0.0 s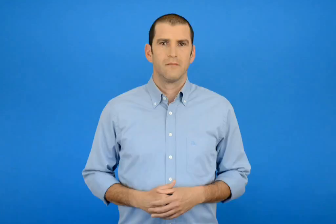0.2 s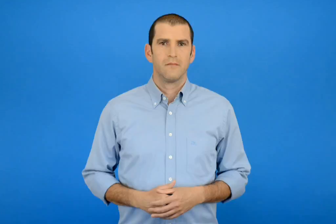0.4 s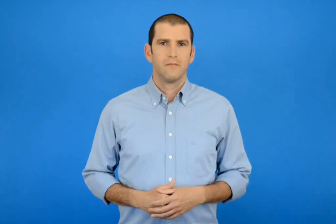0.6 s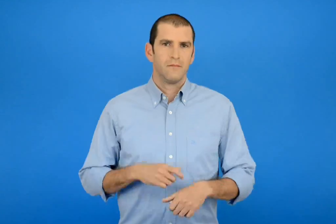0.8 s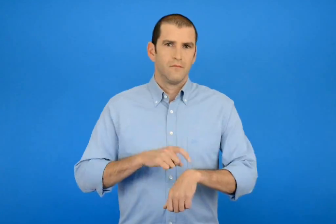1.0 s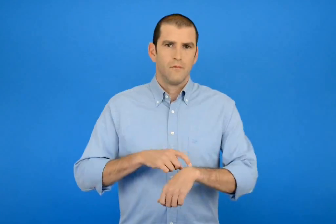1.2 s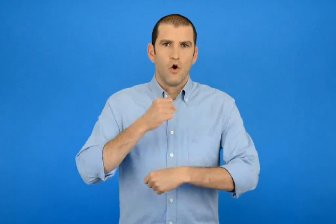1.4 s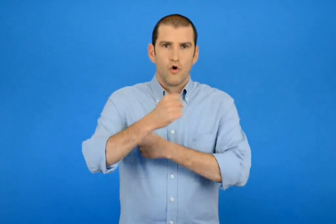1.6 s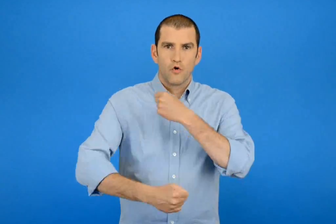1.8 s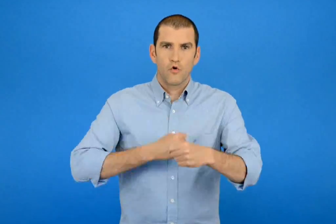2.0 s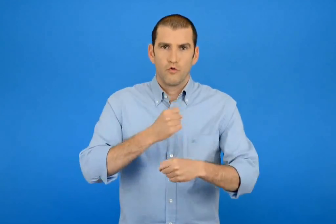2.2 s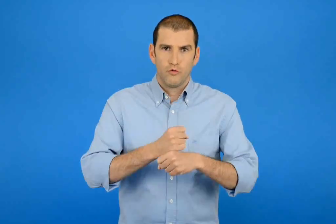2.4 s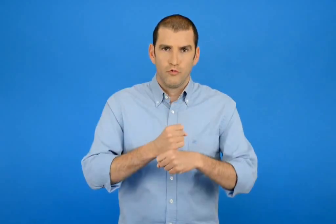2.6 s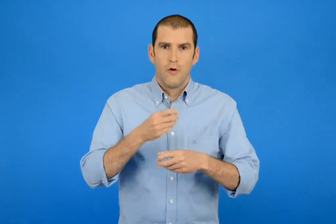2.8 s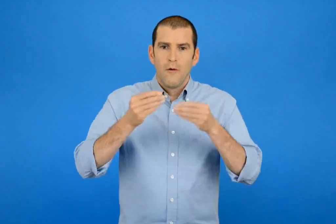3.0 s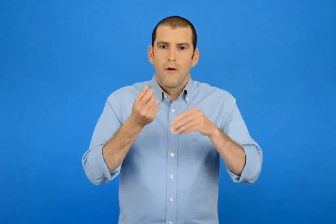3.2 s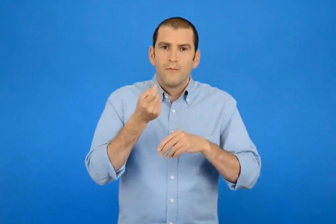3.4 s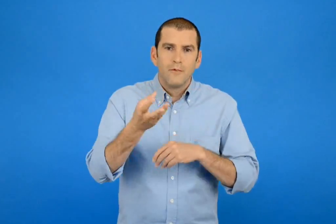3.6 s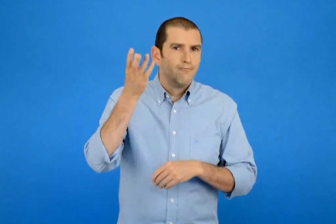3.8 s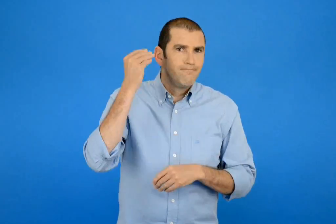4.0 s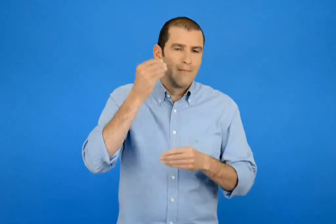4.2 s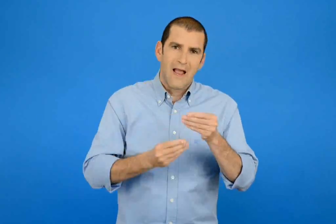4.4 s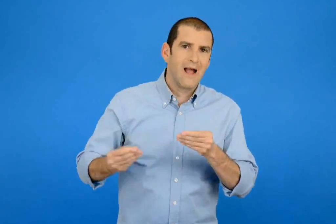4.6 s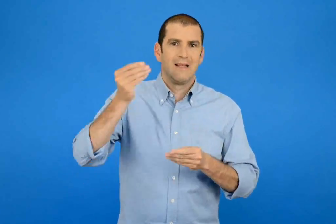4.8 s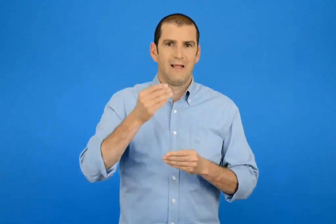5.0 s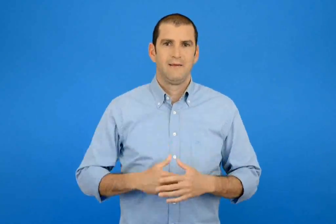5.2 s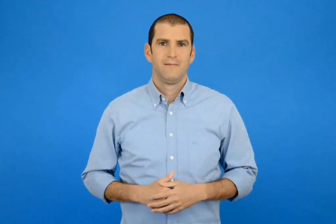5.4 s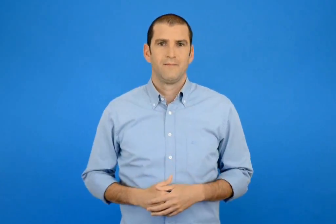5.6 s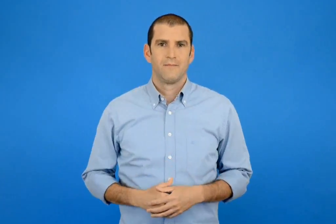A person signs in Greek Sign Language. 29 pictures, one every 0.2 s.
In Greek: γνωρίζω καλυτέρα τις μονάδες μέτρησης χρόνου
